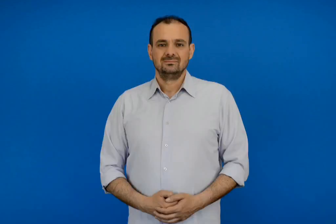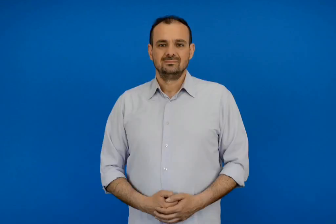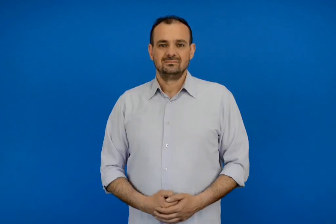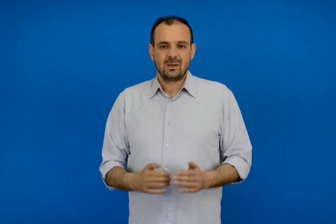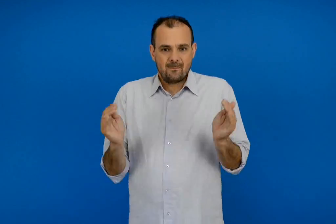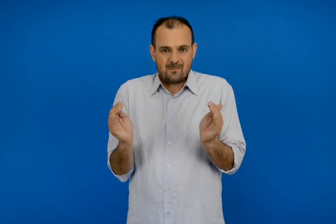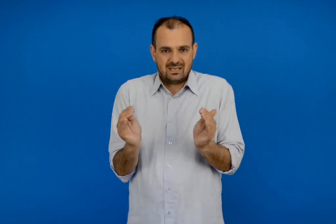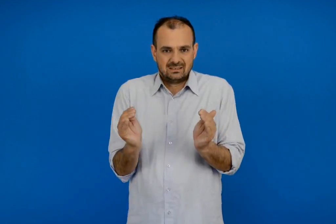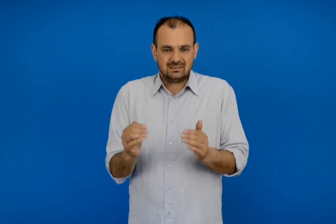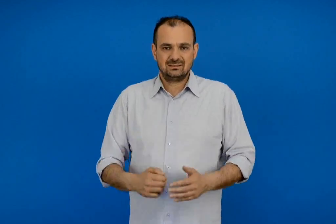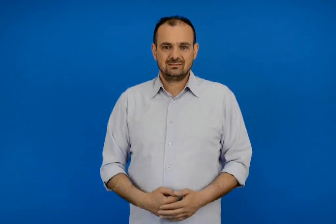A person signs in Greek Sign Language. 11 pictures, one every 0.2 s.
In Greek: μικρή
